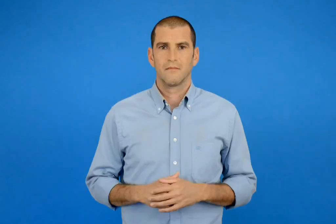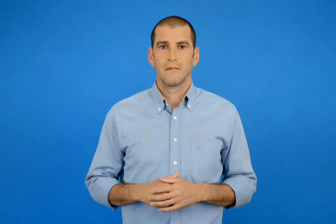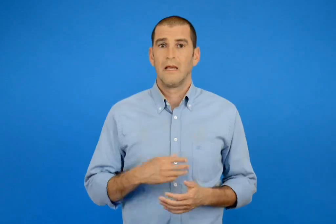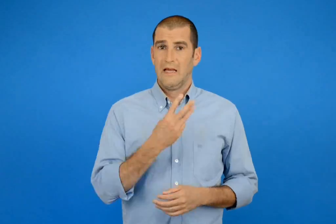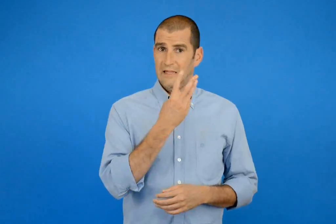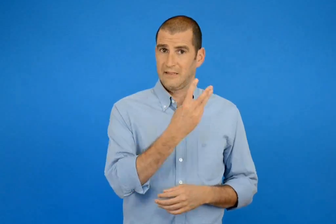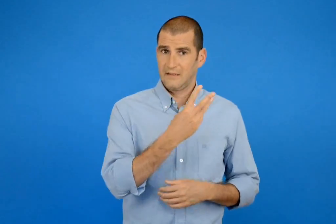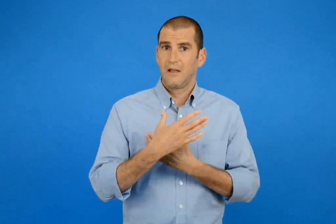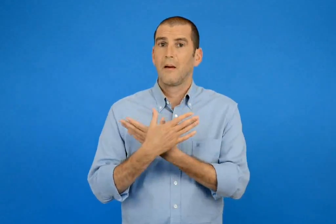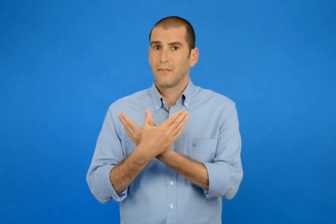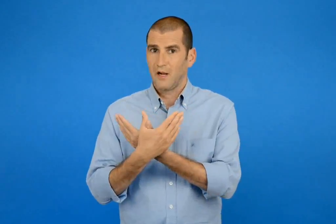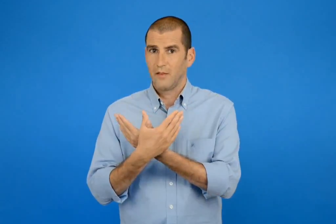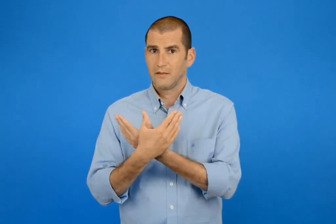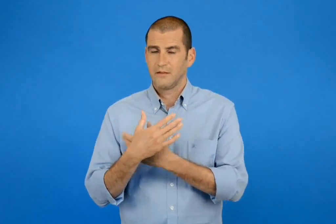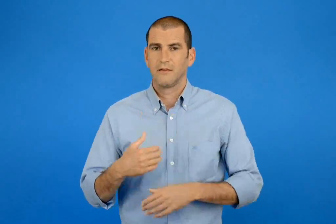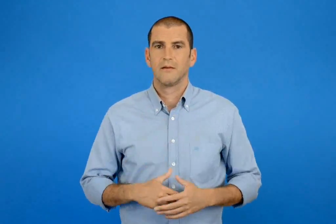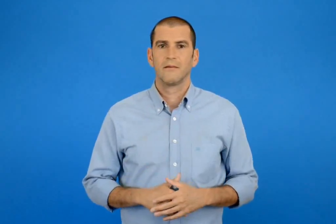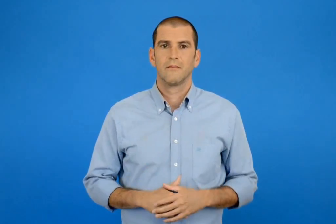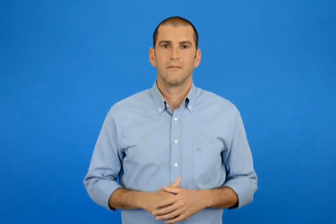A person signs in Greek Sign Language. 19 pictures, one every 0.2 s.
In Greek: οι τρεις πεταλούδες
